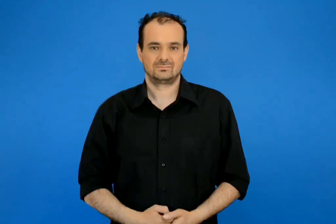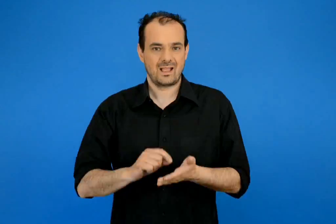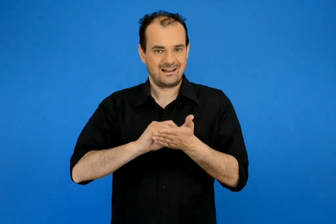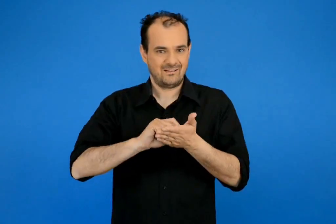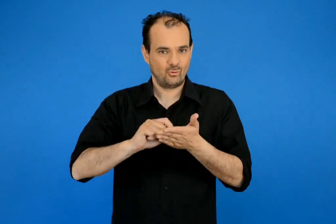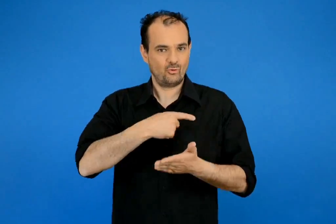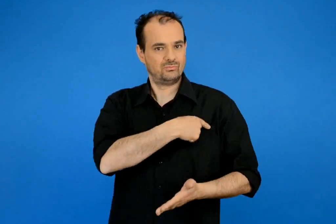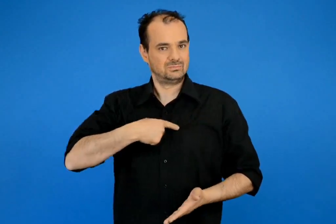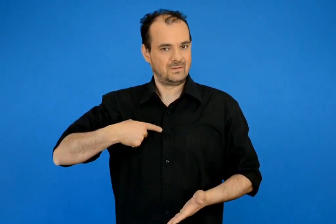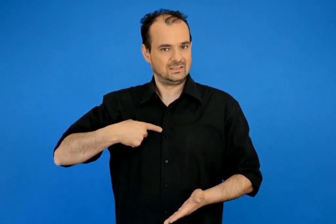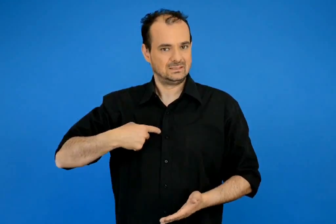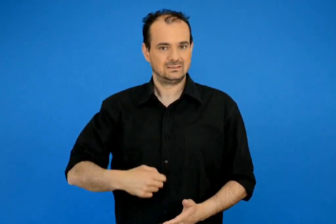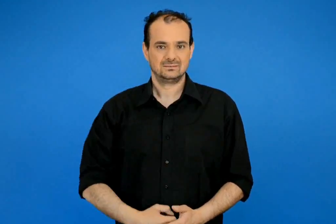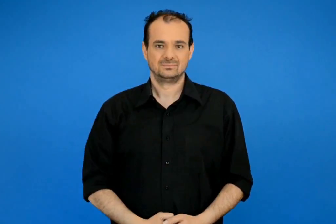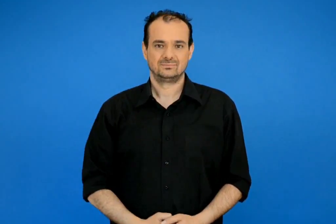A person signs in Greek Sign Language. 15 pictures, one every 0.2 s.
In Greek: γραφείο διευθυντή
